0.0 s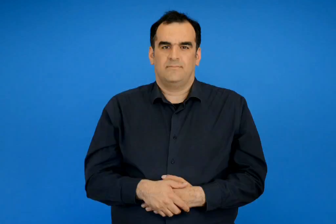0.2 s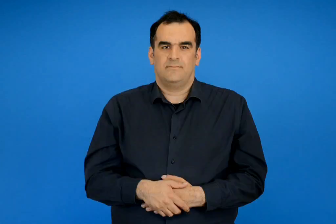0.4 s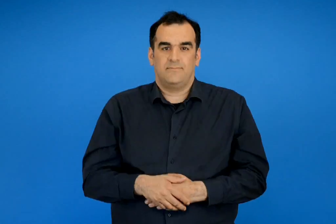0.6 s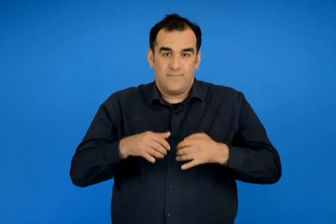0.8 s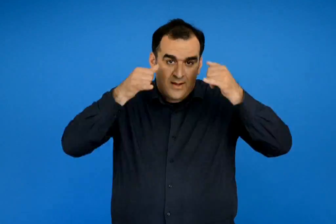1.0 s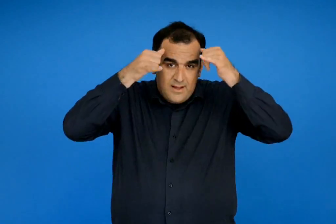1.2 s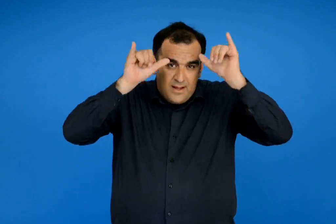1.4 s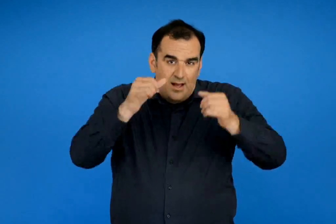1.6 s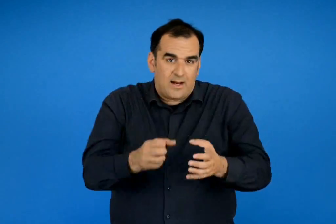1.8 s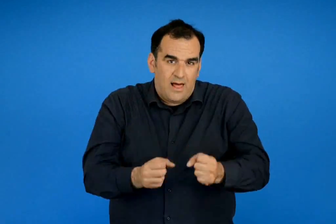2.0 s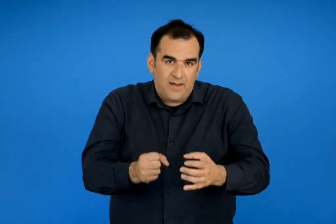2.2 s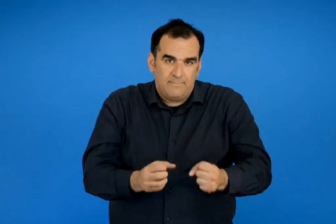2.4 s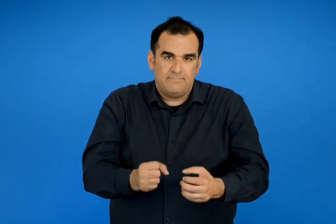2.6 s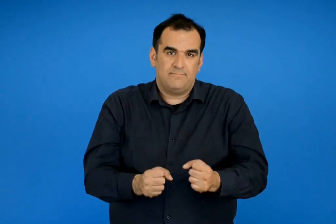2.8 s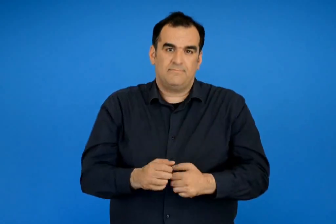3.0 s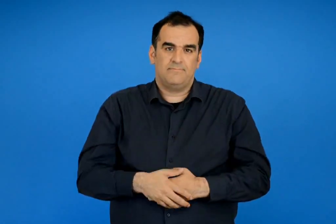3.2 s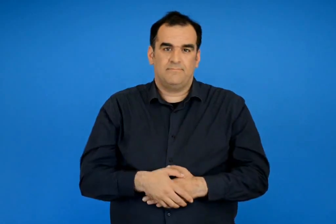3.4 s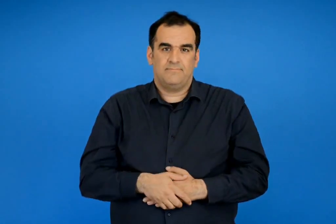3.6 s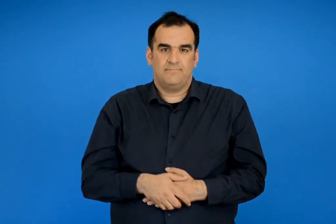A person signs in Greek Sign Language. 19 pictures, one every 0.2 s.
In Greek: αγελάδα
